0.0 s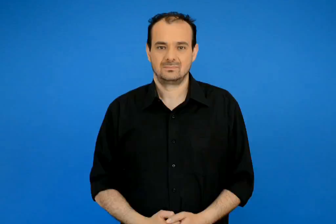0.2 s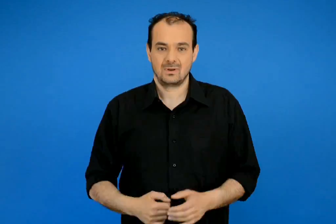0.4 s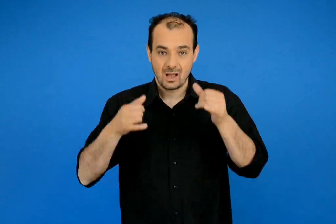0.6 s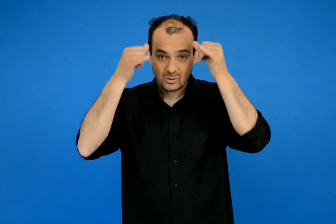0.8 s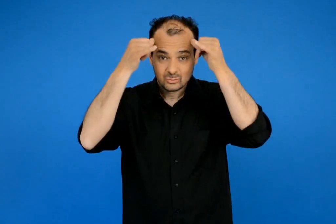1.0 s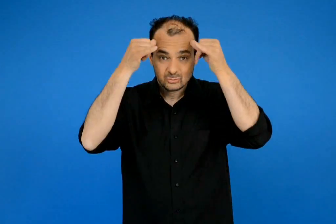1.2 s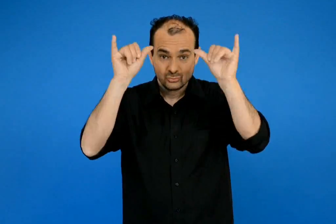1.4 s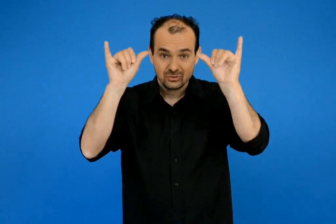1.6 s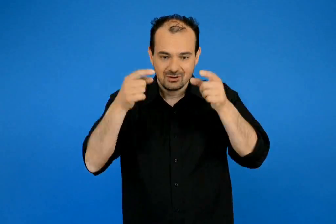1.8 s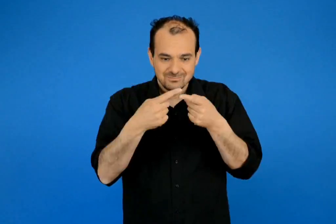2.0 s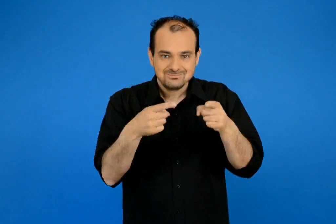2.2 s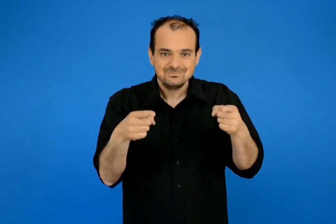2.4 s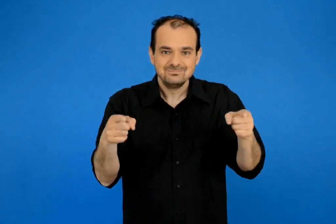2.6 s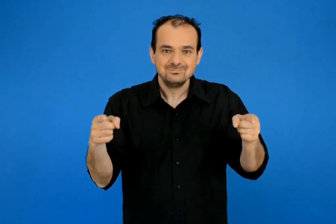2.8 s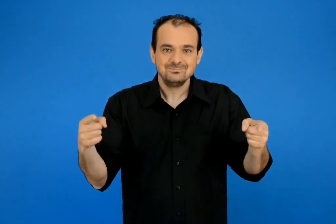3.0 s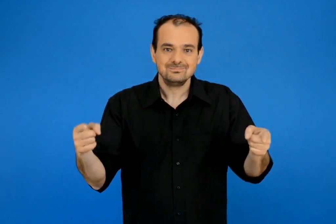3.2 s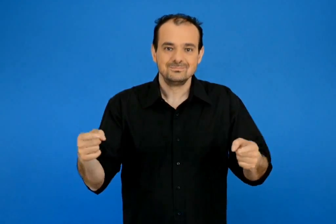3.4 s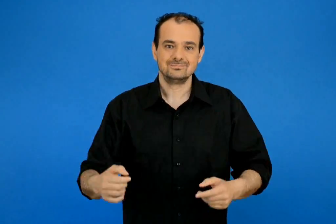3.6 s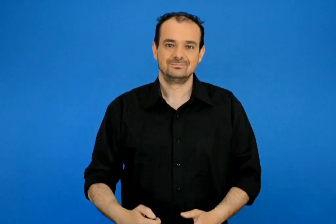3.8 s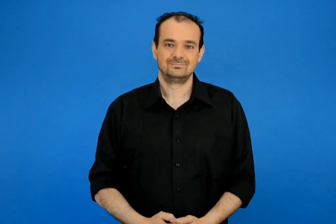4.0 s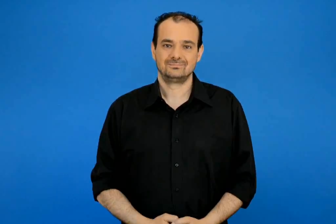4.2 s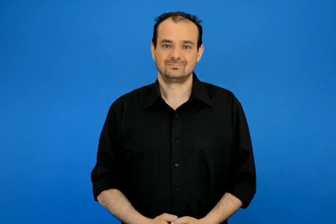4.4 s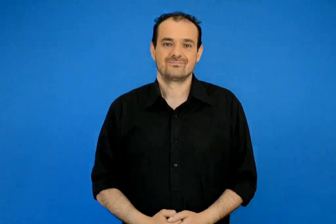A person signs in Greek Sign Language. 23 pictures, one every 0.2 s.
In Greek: είδη ζωών
